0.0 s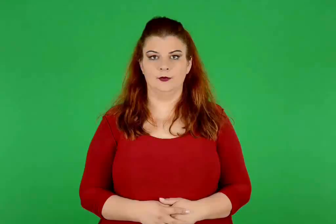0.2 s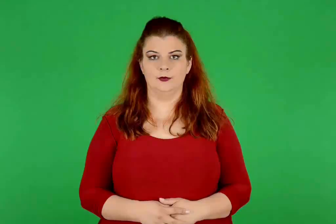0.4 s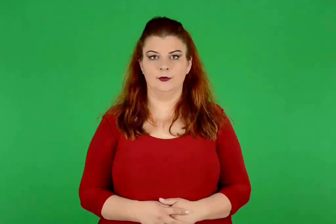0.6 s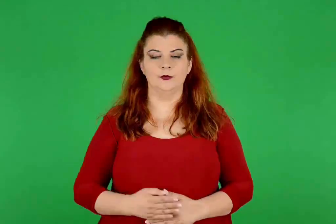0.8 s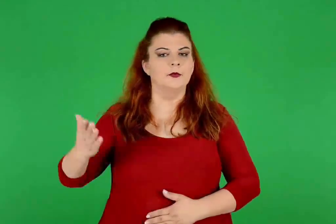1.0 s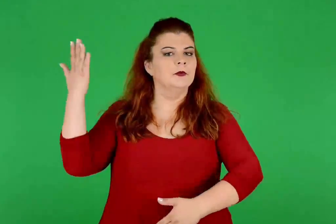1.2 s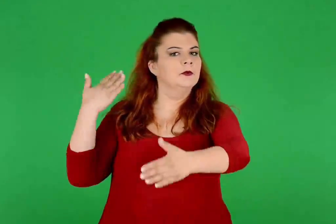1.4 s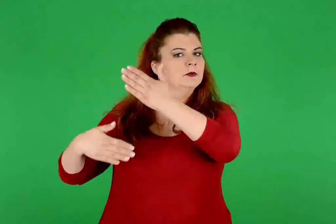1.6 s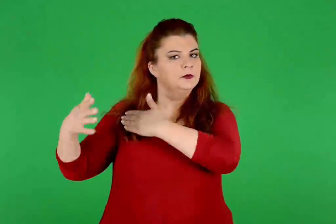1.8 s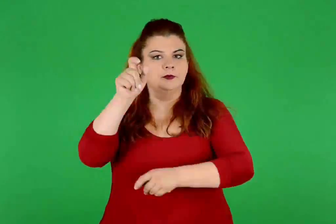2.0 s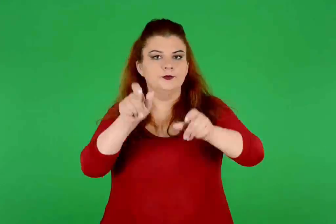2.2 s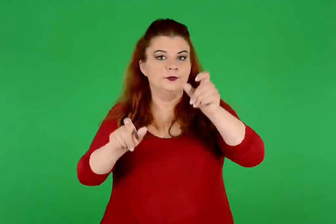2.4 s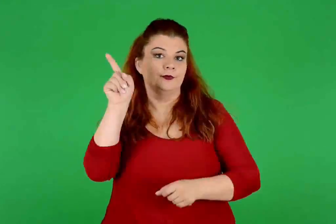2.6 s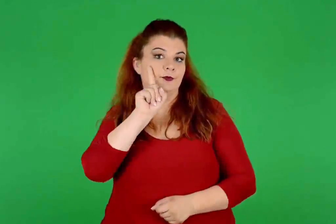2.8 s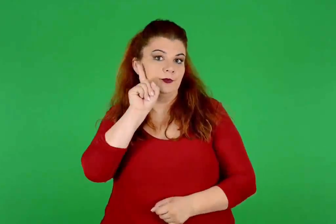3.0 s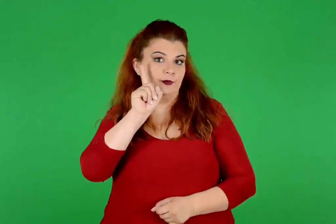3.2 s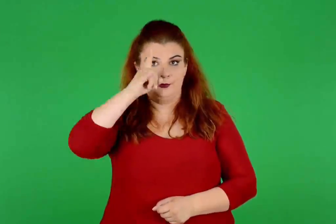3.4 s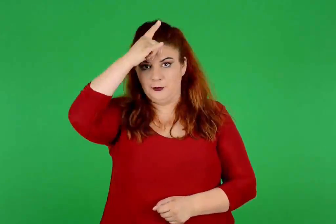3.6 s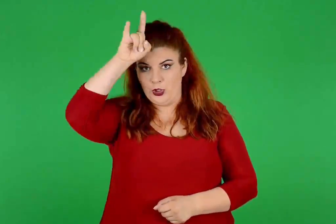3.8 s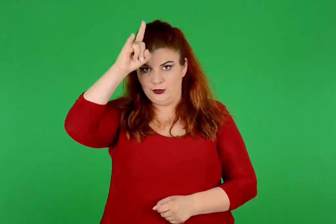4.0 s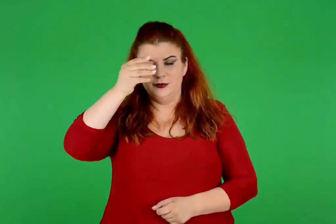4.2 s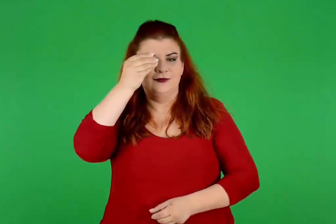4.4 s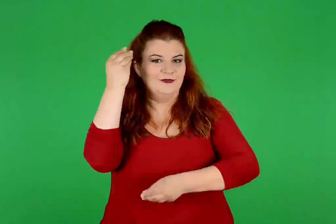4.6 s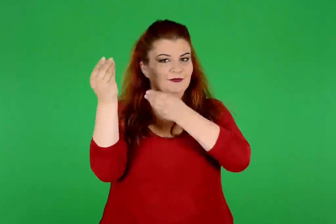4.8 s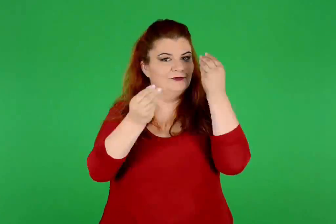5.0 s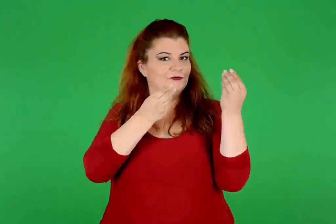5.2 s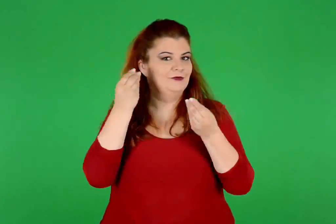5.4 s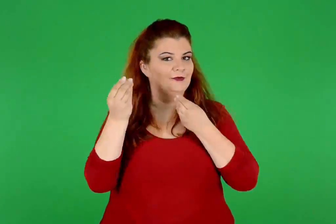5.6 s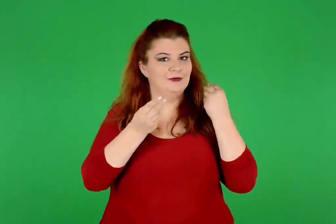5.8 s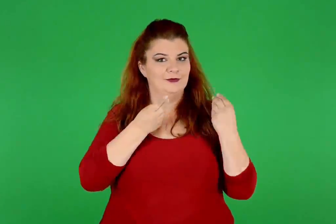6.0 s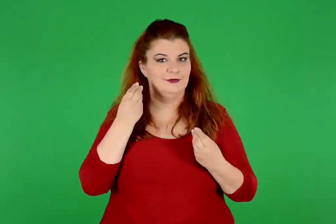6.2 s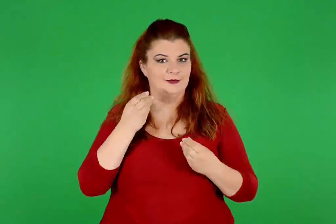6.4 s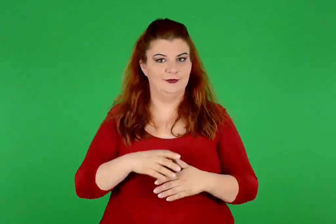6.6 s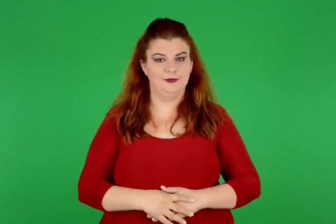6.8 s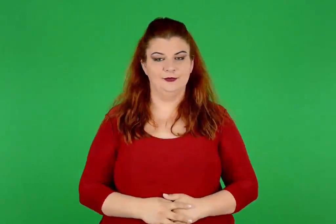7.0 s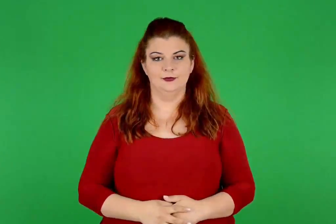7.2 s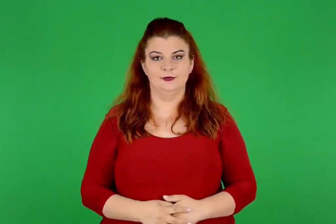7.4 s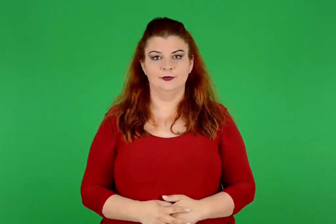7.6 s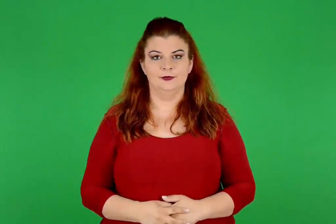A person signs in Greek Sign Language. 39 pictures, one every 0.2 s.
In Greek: οι μινωίτισσες καλλωπίζονταν
